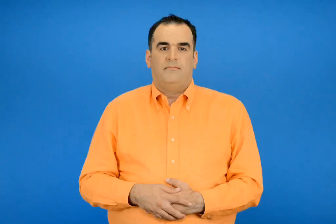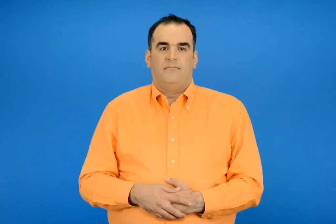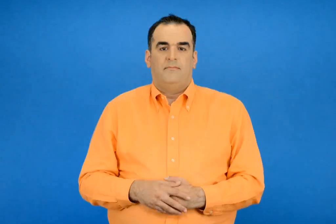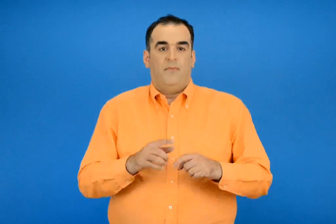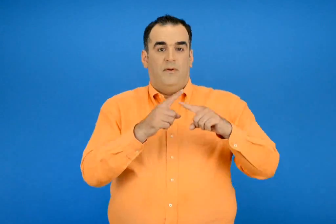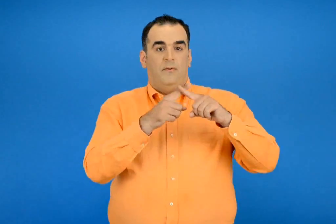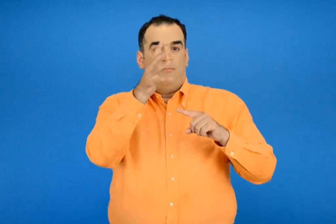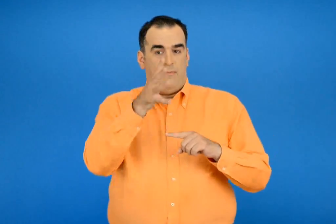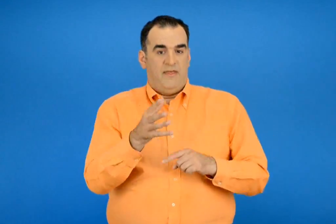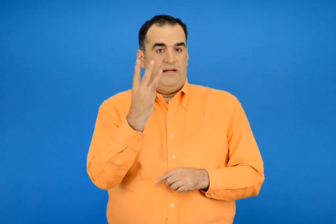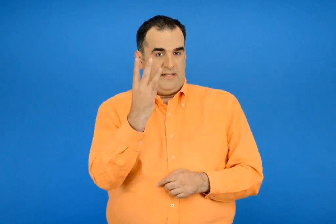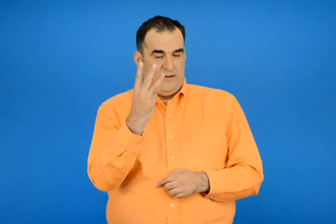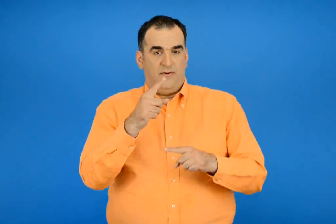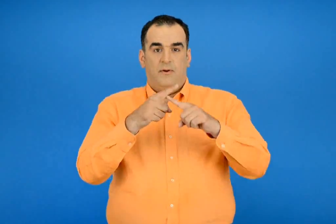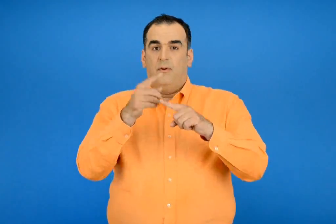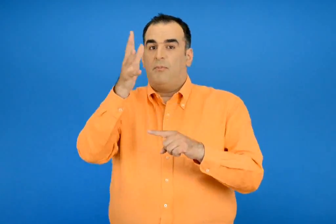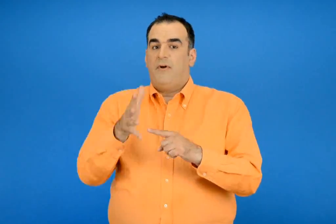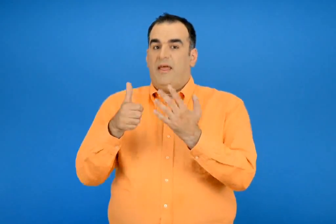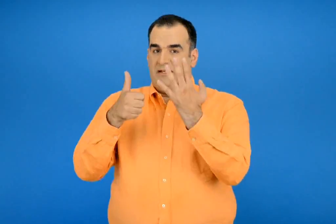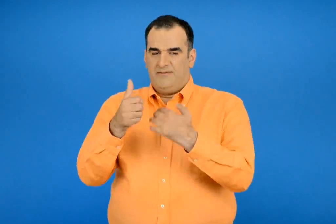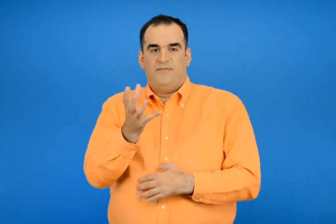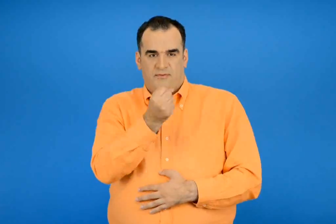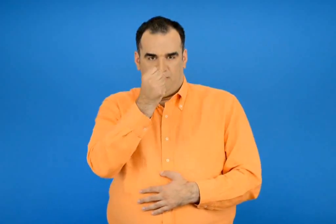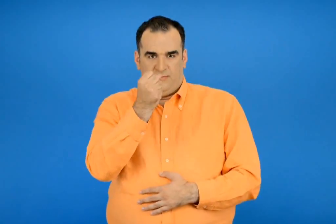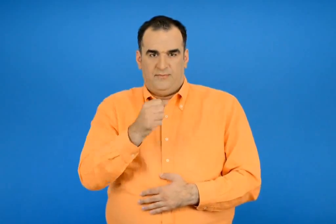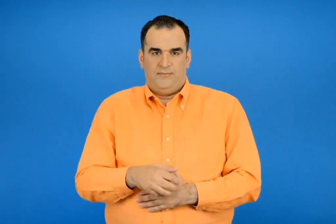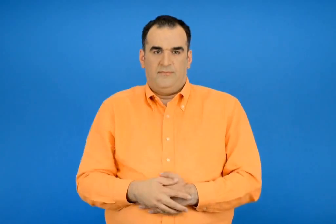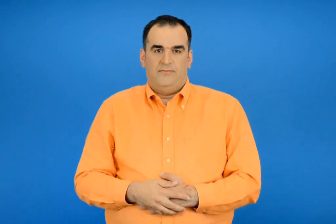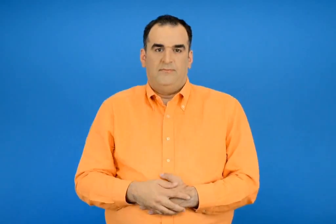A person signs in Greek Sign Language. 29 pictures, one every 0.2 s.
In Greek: βρίσκω την προπαίδεια του 3 και του 6
